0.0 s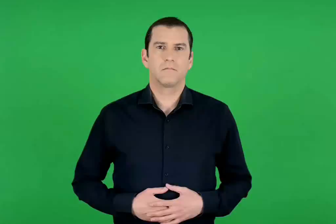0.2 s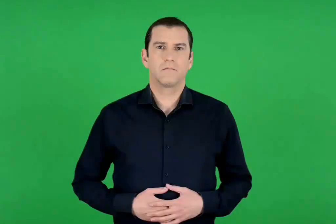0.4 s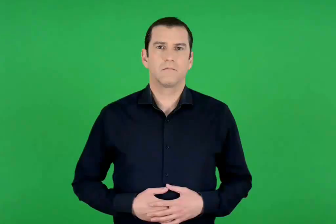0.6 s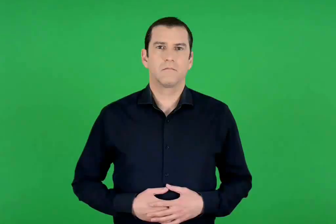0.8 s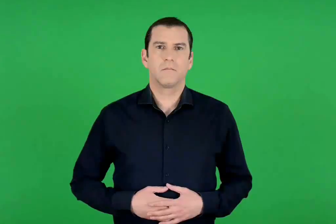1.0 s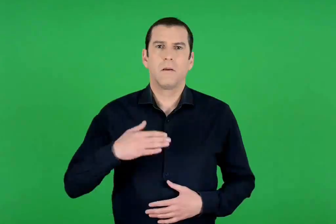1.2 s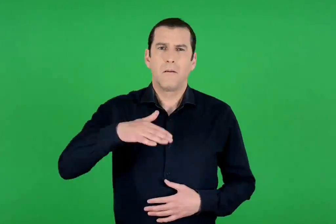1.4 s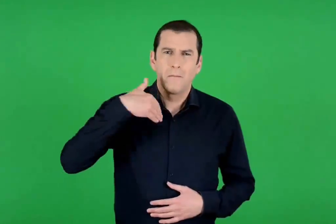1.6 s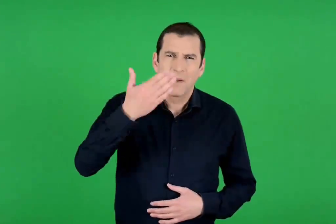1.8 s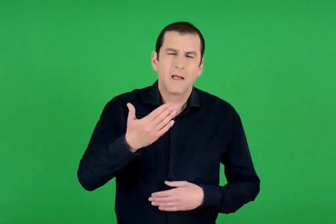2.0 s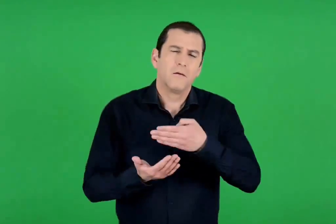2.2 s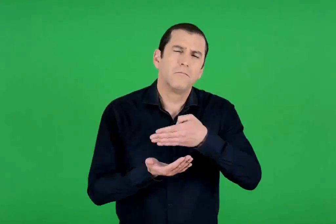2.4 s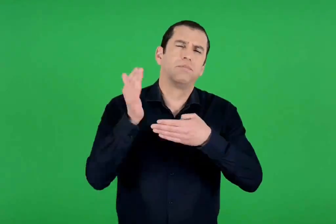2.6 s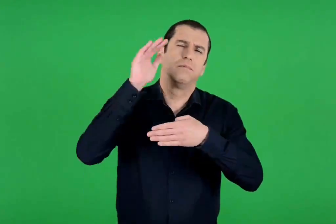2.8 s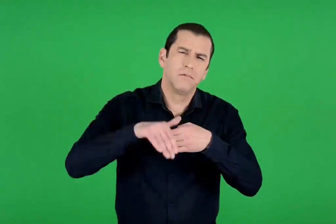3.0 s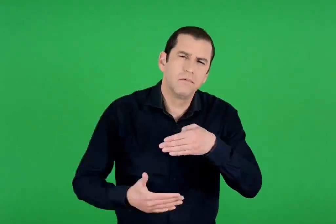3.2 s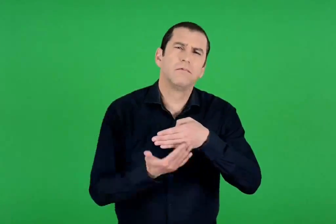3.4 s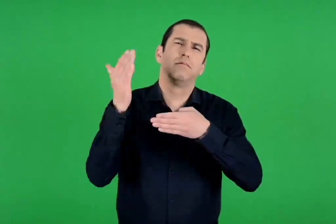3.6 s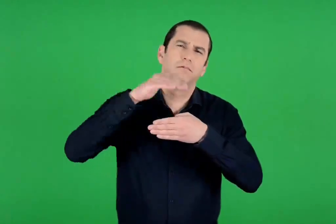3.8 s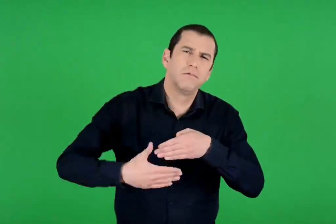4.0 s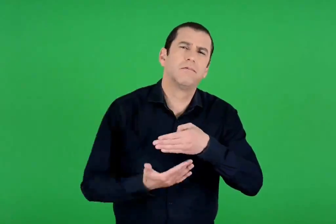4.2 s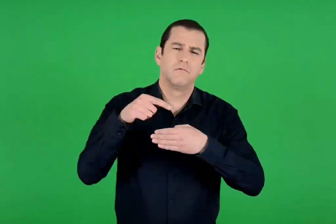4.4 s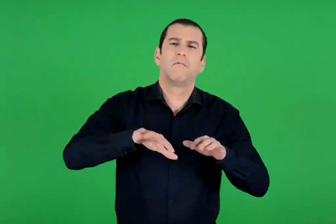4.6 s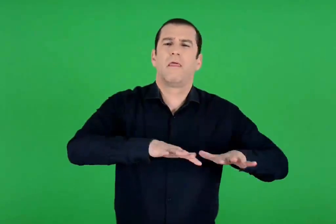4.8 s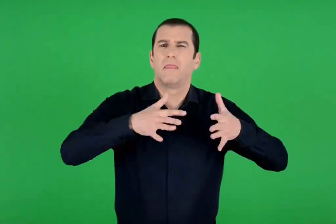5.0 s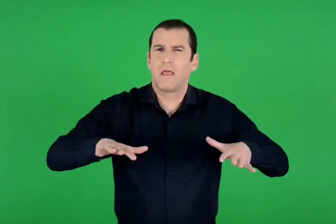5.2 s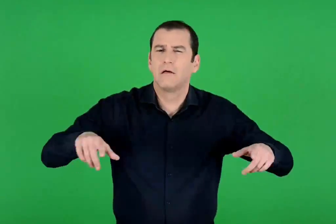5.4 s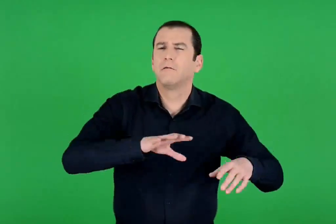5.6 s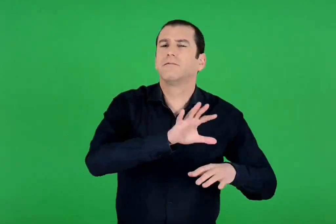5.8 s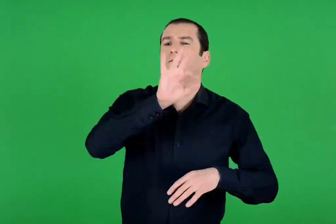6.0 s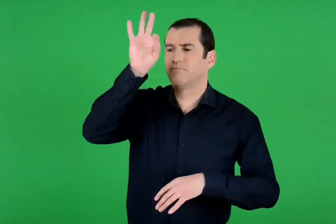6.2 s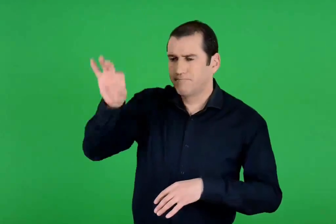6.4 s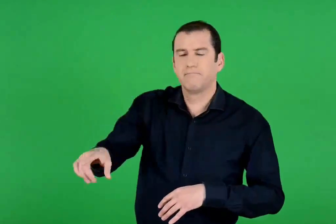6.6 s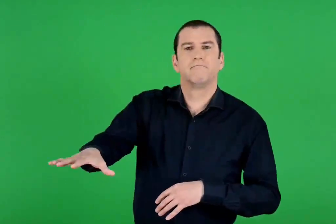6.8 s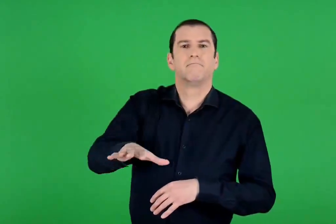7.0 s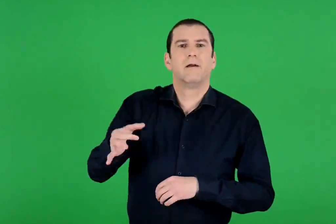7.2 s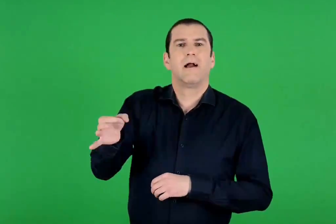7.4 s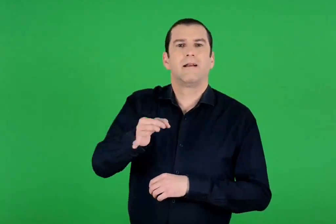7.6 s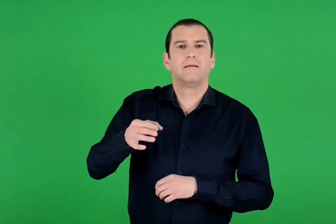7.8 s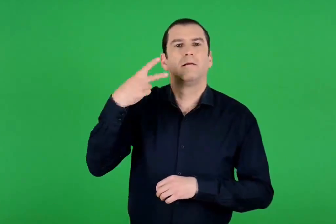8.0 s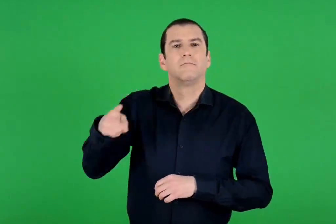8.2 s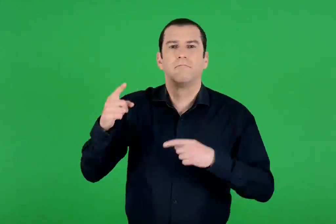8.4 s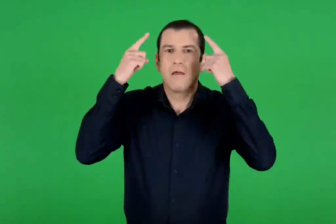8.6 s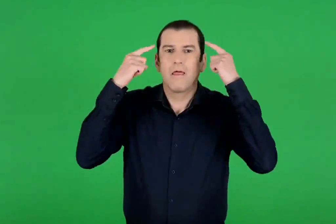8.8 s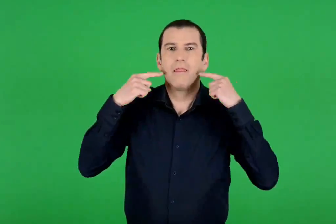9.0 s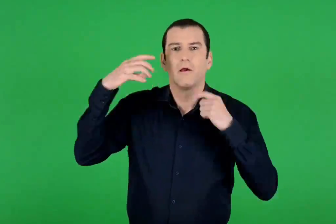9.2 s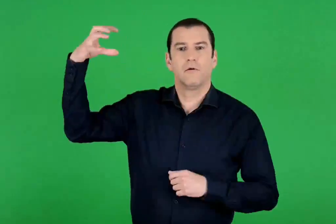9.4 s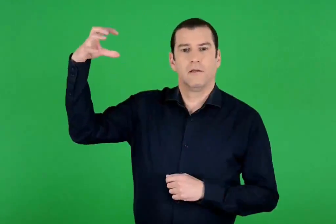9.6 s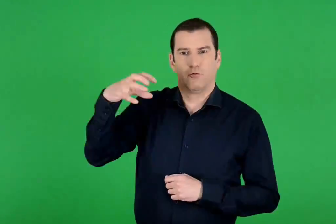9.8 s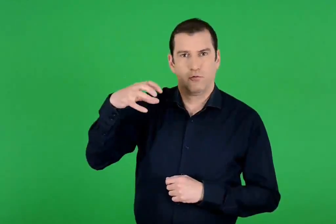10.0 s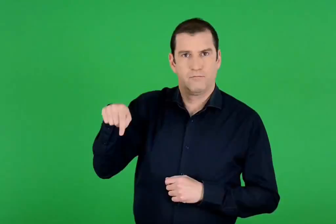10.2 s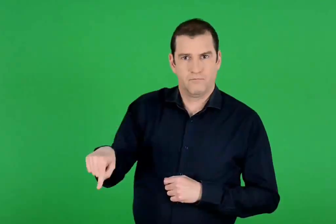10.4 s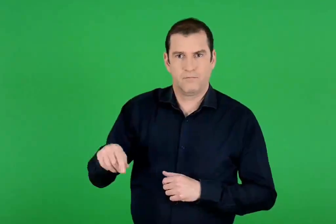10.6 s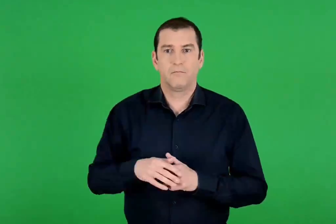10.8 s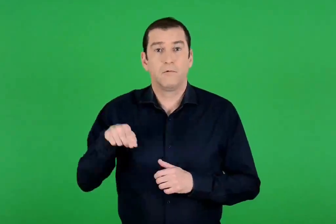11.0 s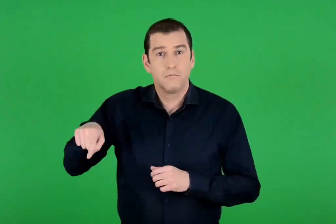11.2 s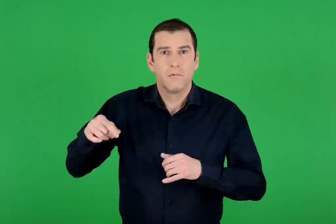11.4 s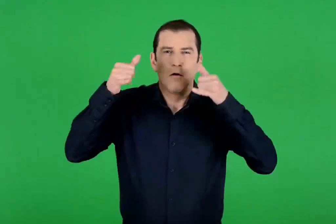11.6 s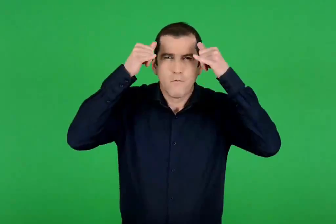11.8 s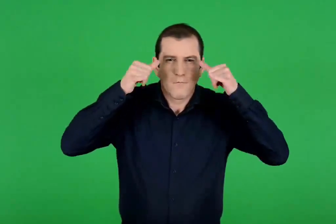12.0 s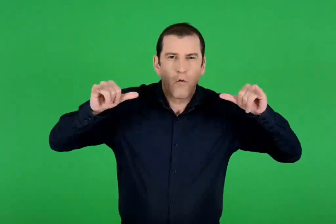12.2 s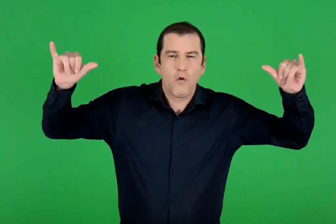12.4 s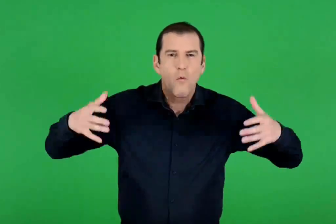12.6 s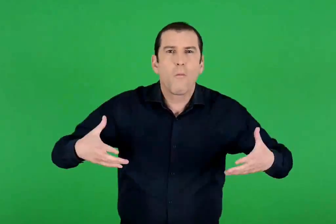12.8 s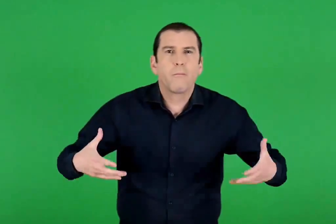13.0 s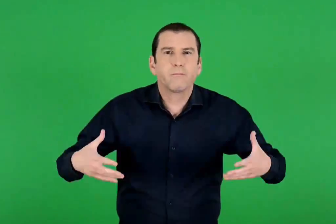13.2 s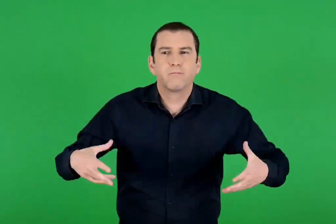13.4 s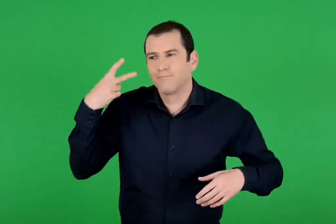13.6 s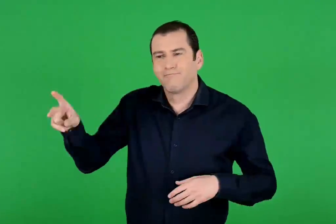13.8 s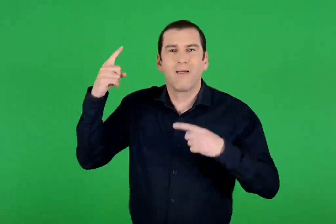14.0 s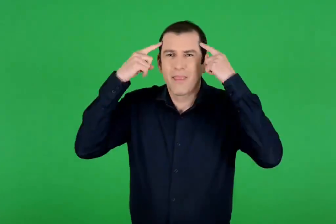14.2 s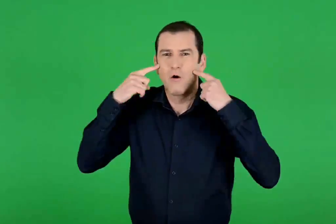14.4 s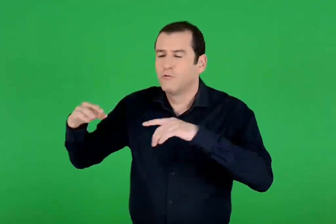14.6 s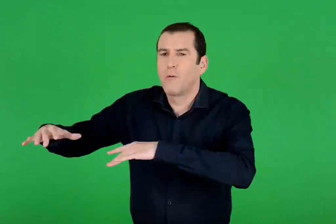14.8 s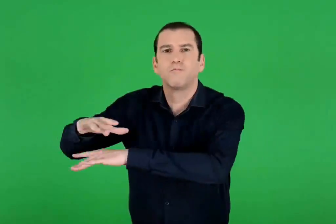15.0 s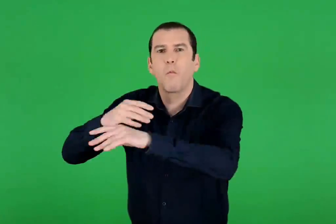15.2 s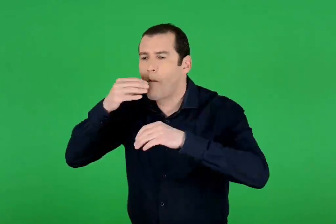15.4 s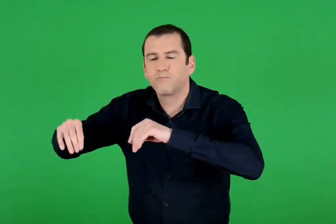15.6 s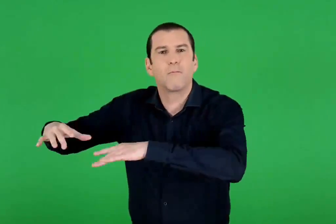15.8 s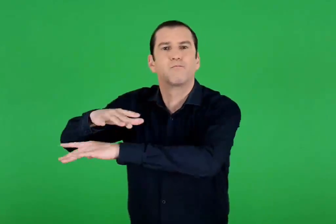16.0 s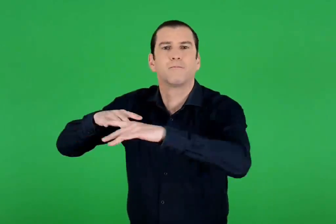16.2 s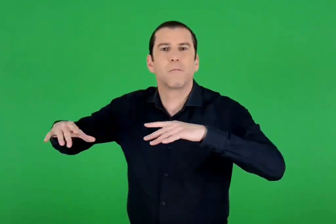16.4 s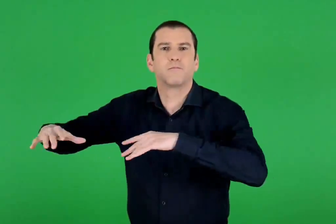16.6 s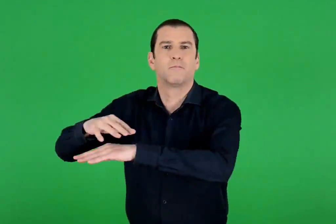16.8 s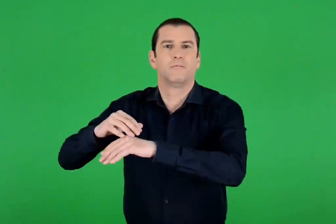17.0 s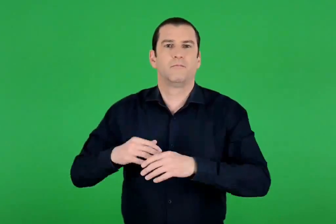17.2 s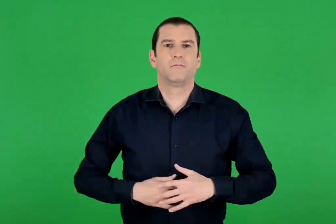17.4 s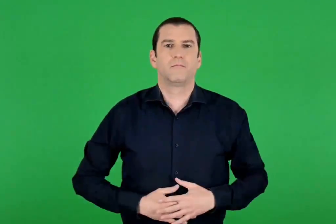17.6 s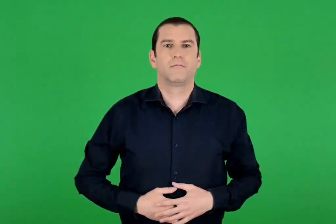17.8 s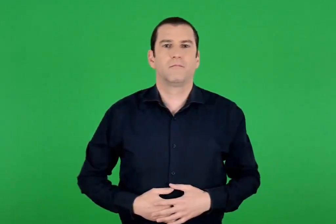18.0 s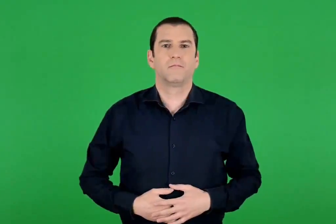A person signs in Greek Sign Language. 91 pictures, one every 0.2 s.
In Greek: μετά από πολλά μερόνυχτα στη θάλασσα , έφτασαν στο νησί του θεού ήλιου. εκεί έβοσκαν τα παχιά βόδια του θεού
